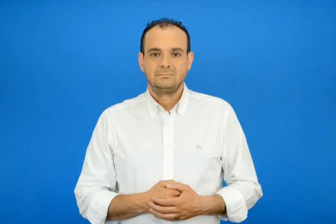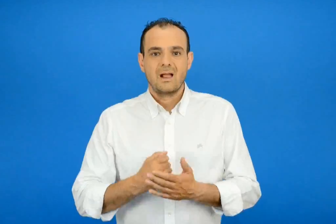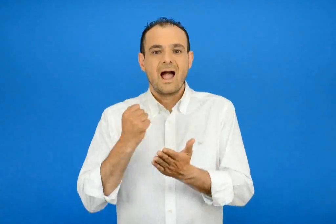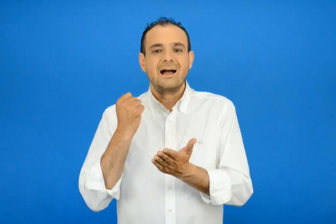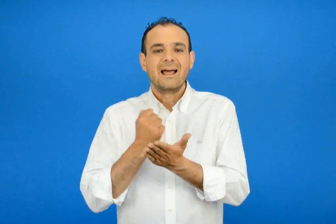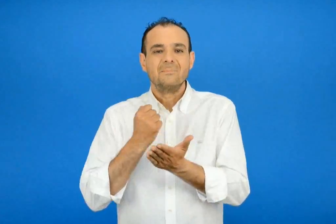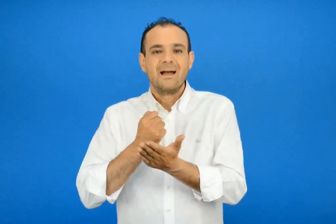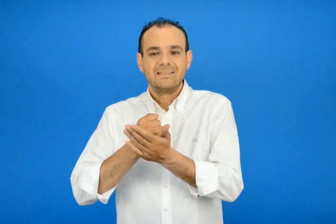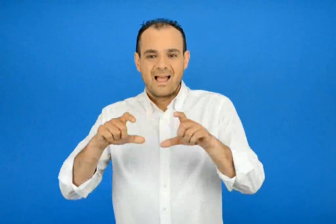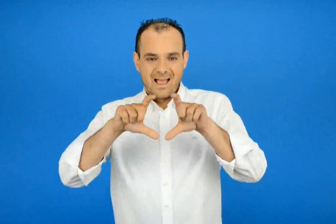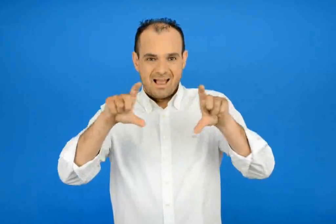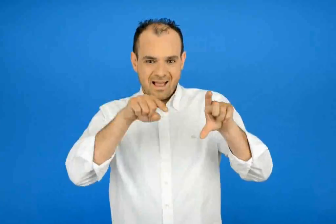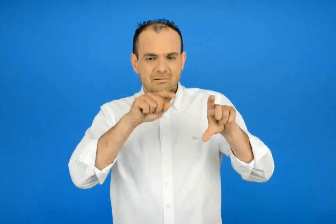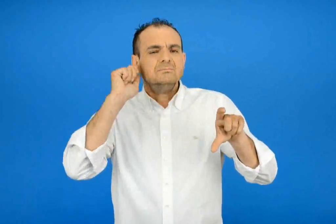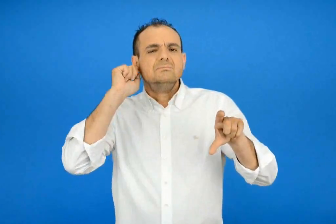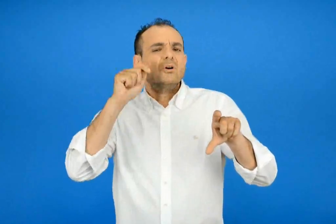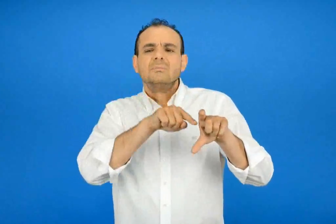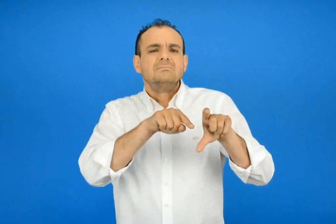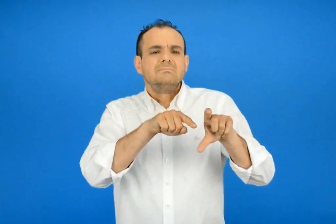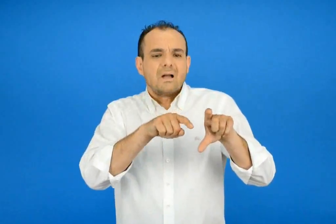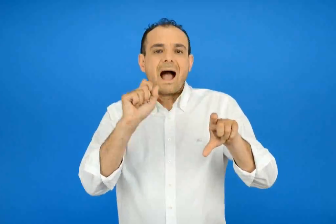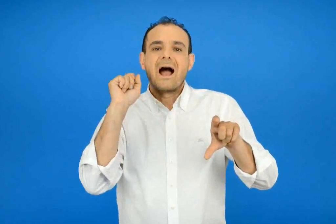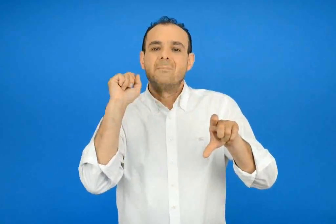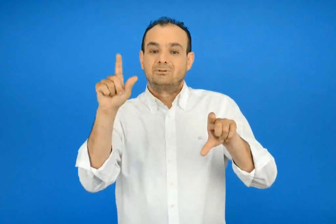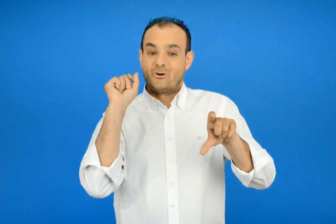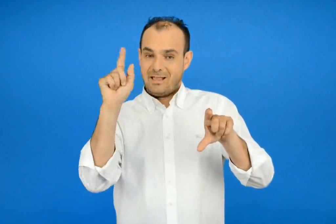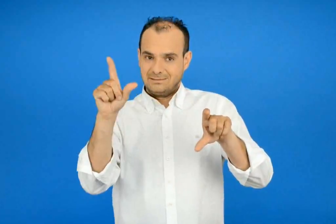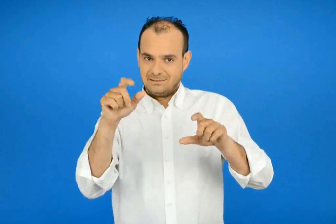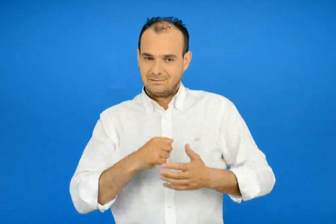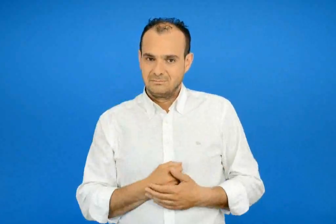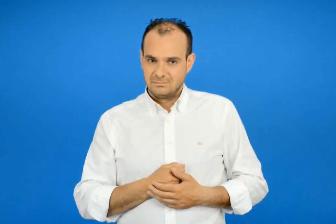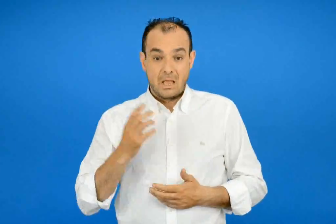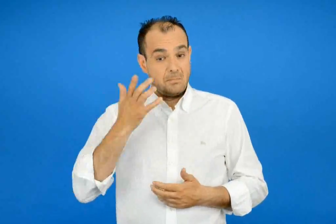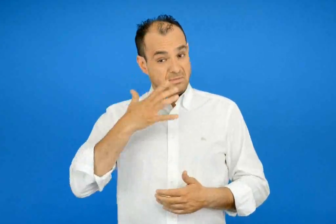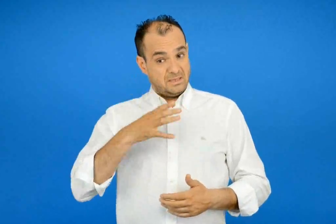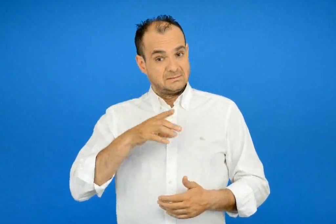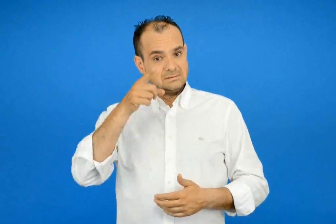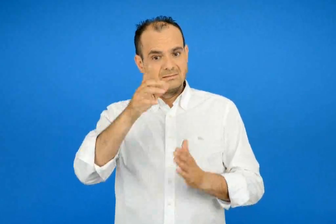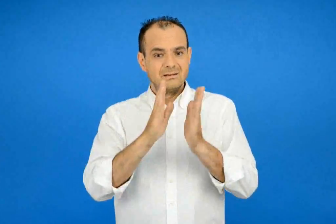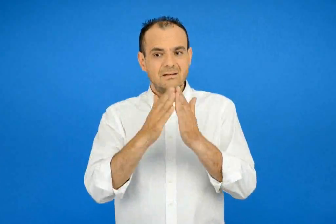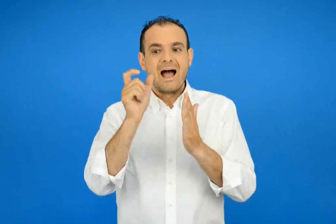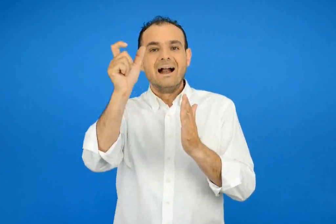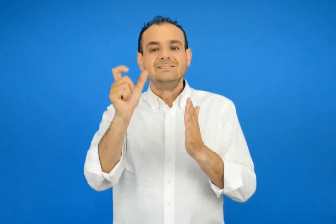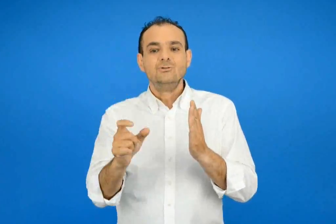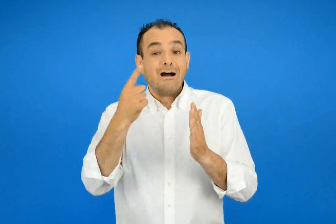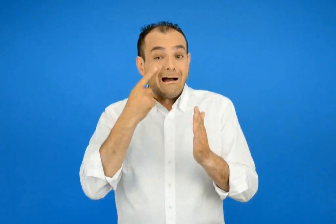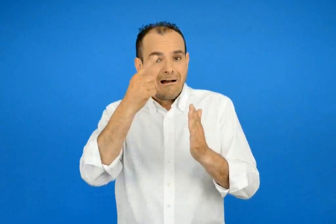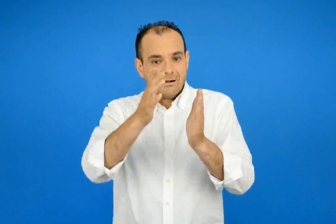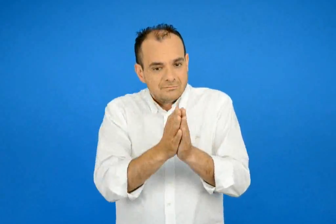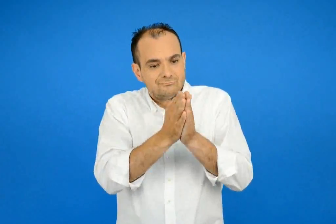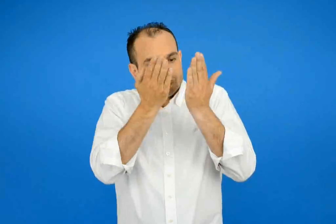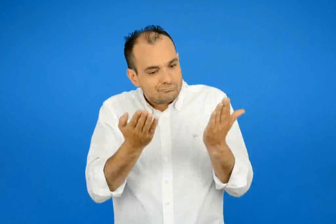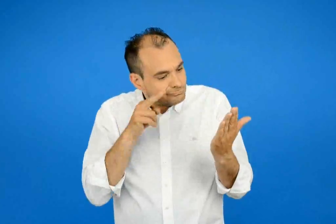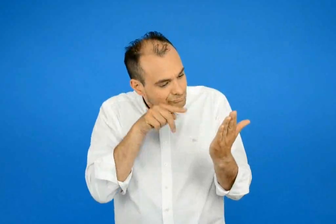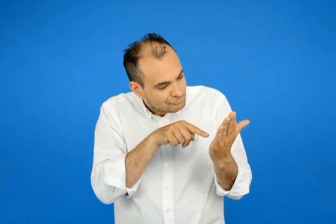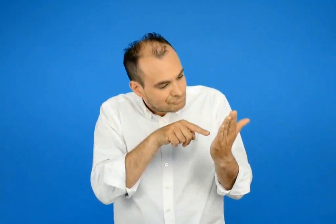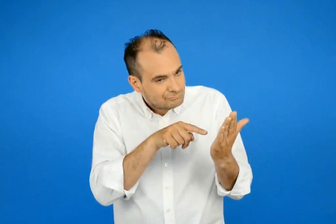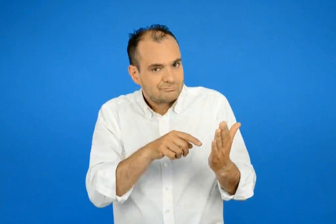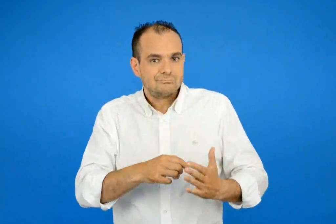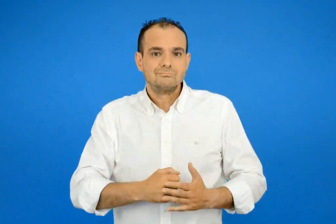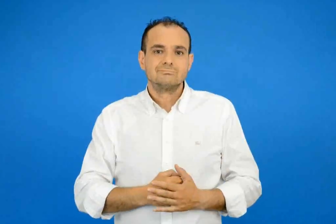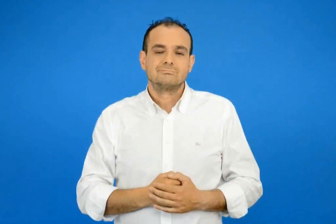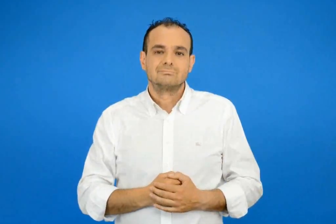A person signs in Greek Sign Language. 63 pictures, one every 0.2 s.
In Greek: τα γράμματα λέγονται και επιστολές αν θέλεις να το δεις και εσύ άνοιξε το λεξικό
